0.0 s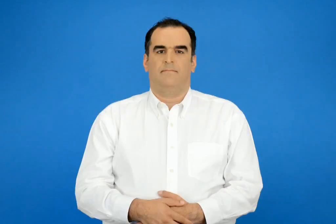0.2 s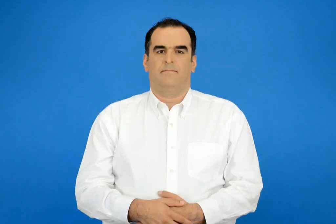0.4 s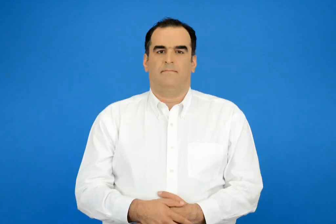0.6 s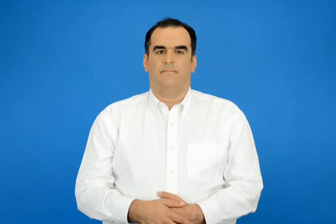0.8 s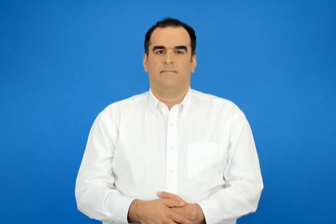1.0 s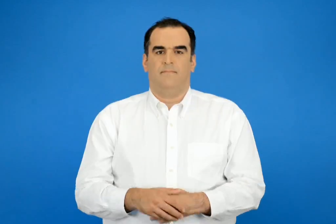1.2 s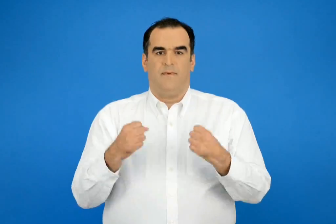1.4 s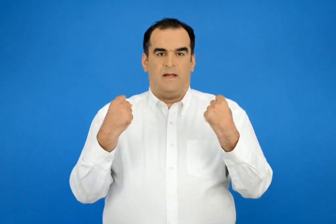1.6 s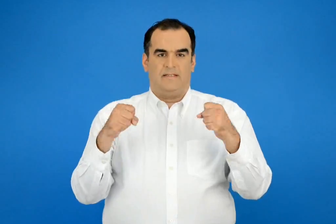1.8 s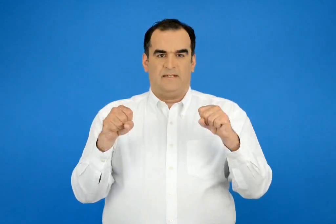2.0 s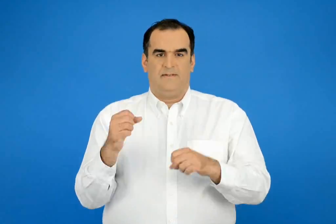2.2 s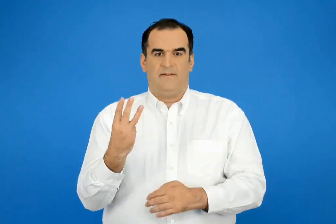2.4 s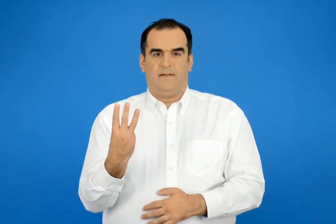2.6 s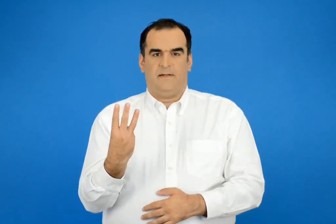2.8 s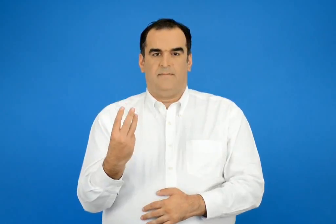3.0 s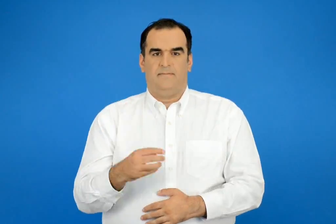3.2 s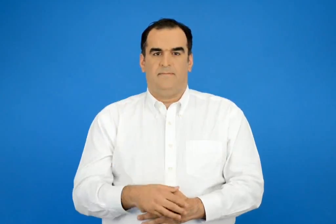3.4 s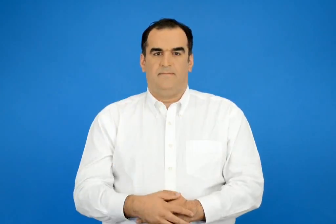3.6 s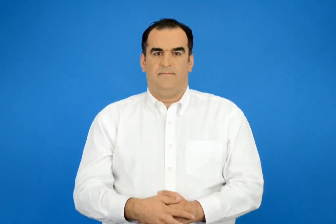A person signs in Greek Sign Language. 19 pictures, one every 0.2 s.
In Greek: άσκηση 3
